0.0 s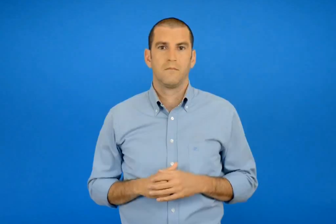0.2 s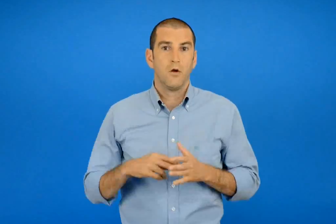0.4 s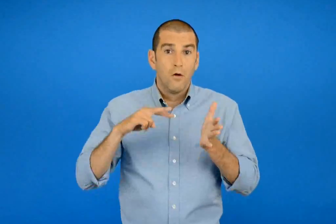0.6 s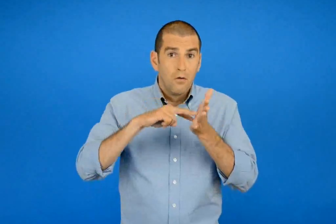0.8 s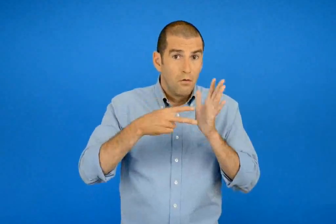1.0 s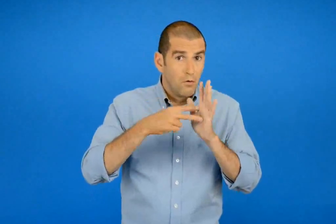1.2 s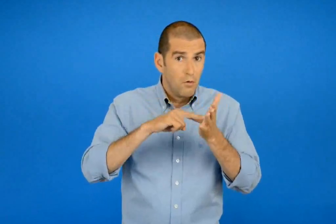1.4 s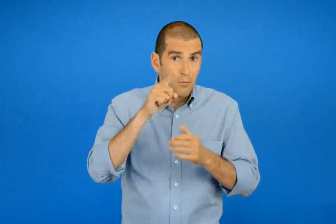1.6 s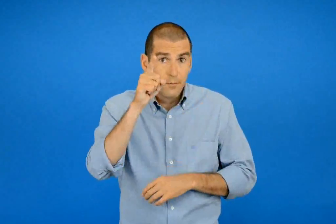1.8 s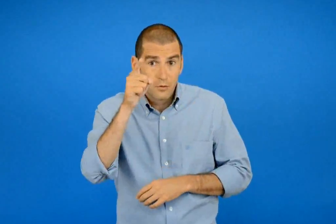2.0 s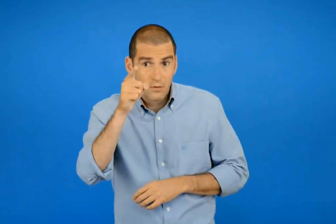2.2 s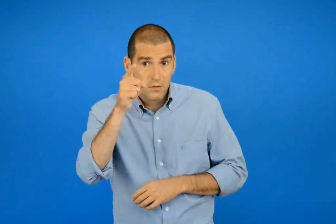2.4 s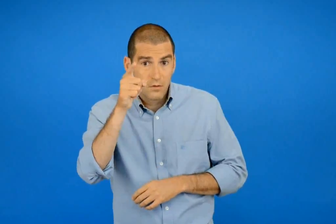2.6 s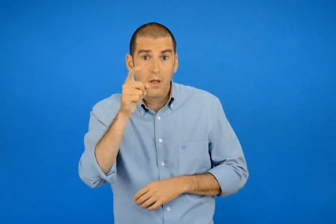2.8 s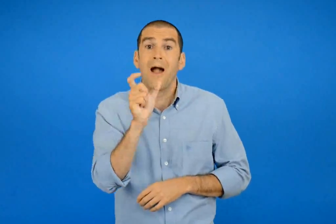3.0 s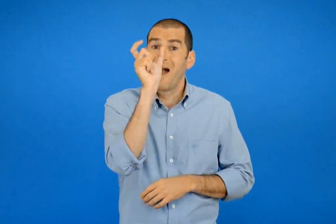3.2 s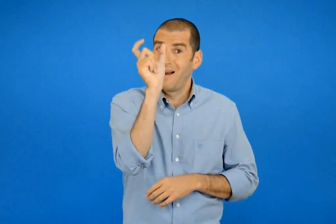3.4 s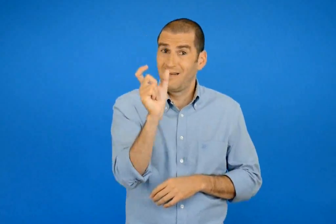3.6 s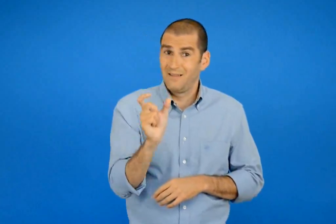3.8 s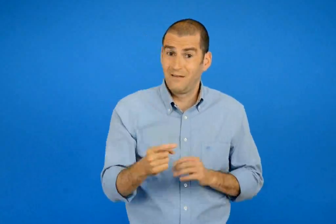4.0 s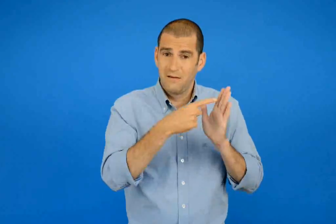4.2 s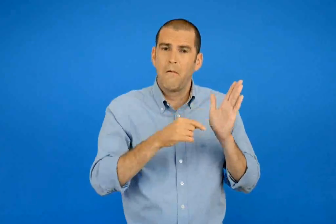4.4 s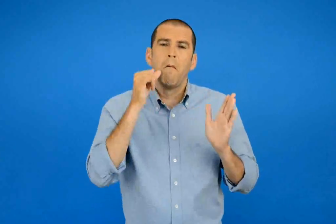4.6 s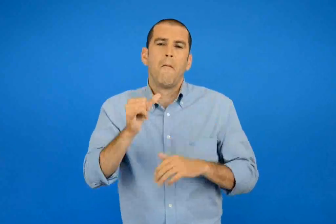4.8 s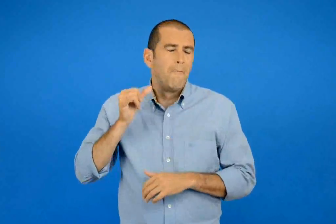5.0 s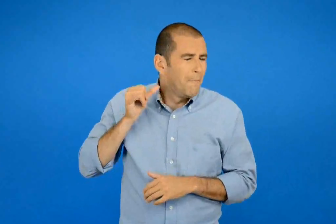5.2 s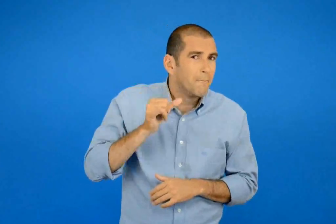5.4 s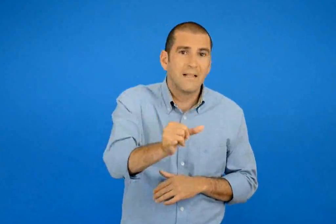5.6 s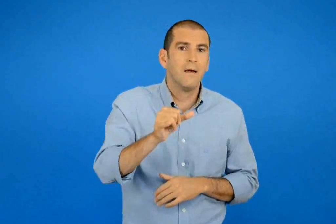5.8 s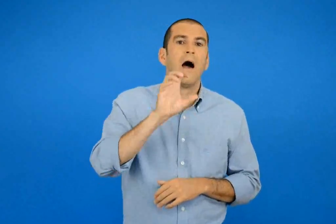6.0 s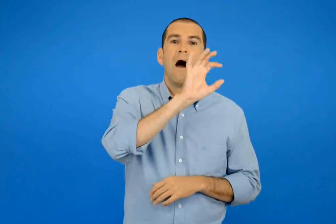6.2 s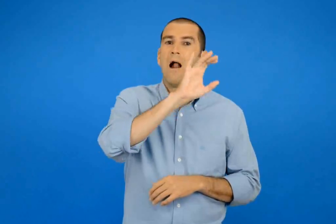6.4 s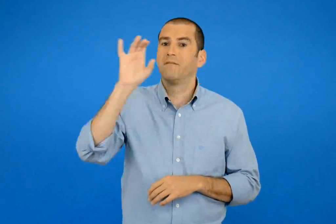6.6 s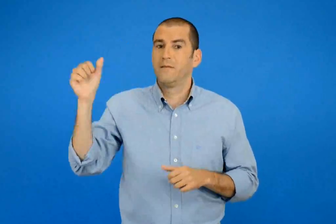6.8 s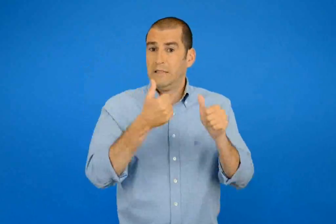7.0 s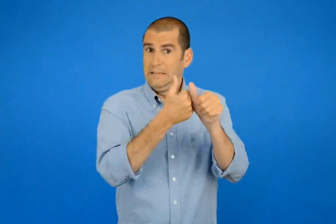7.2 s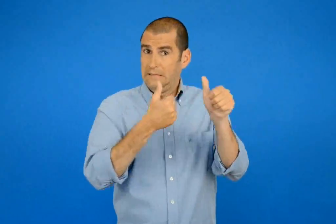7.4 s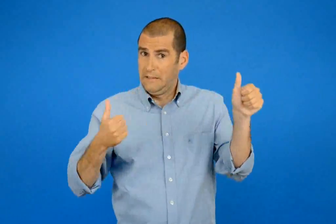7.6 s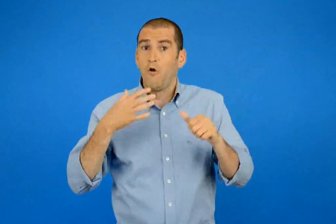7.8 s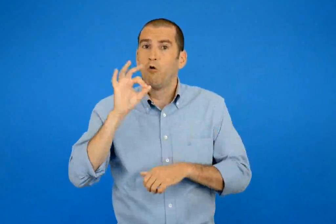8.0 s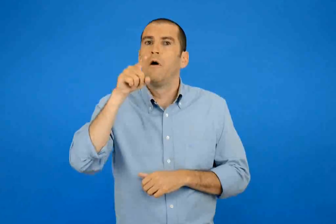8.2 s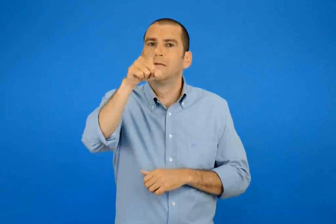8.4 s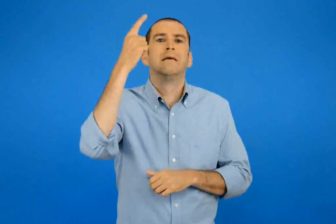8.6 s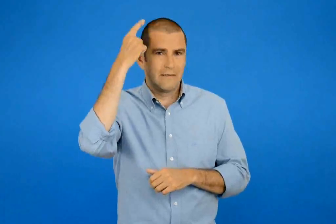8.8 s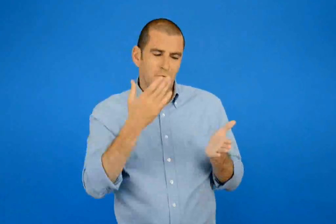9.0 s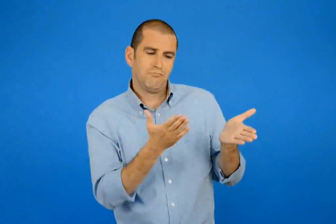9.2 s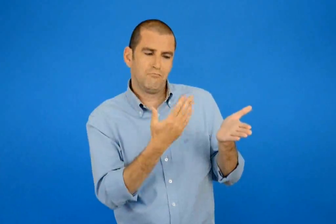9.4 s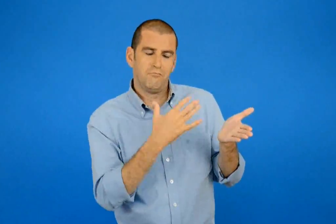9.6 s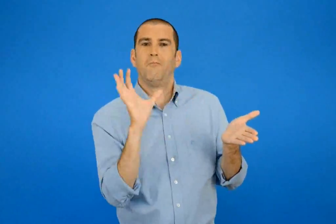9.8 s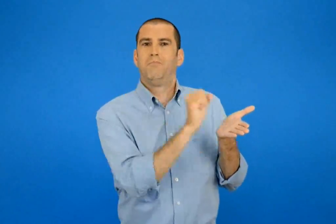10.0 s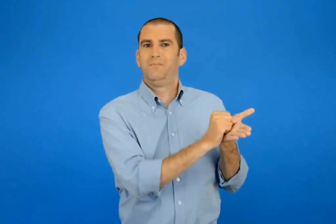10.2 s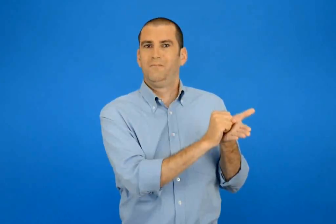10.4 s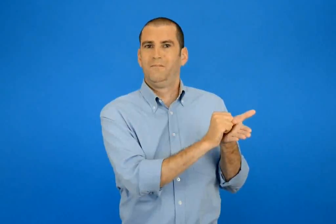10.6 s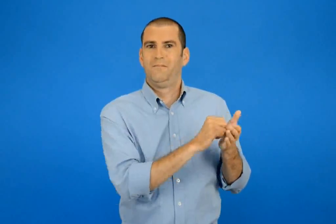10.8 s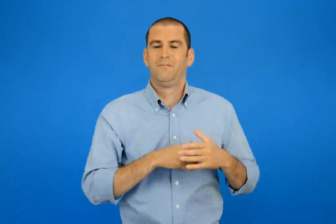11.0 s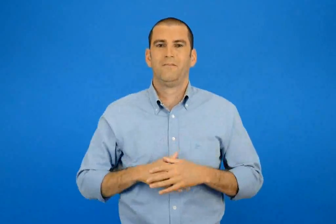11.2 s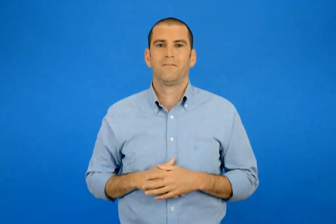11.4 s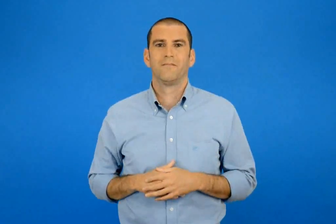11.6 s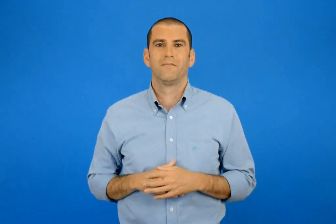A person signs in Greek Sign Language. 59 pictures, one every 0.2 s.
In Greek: πρόσεχε να έχεις πάντα τις λέξεις με αλφαβητική σειρά για να ξέρεις που να τις βρίσκεις
